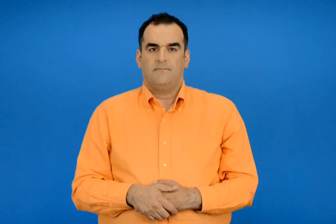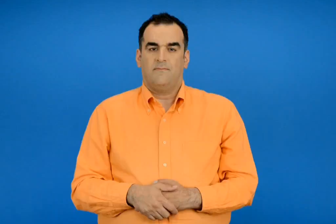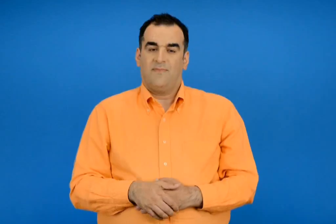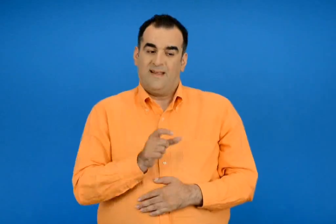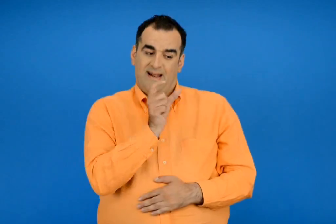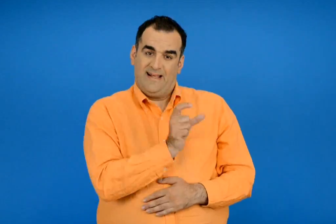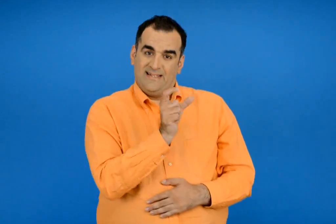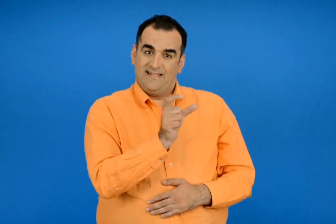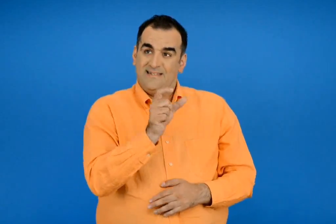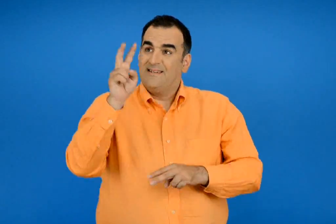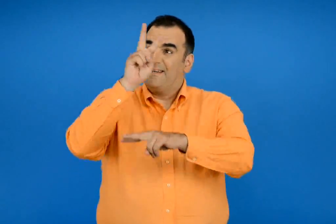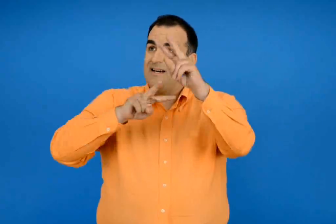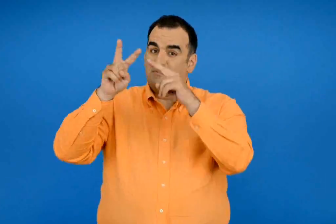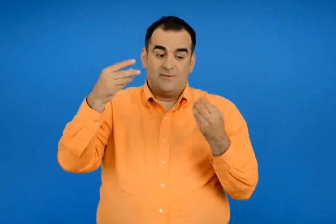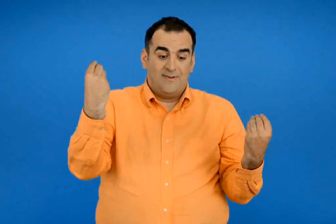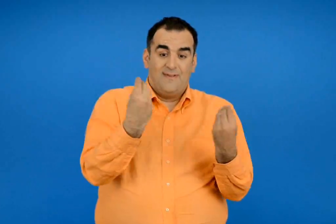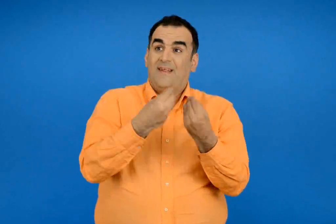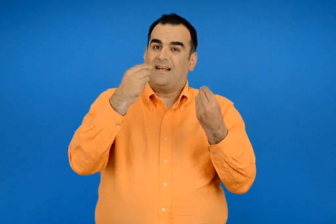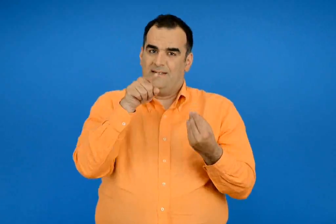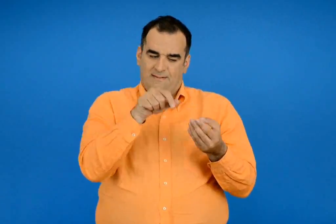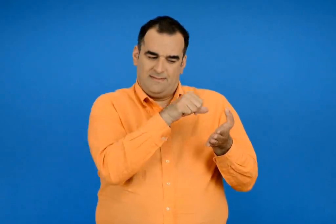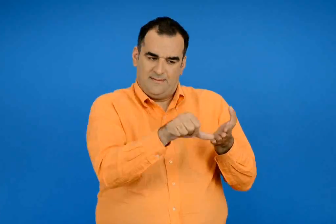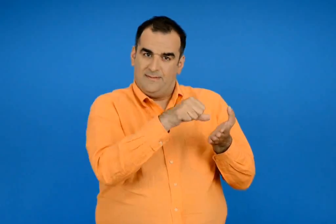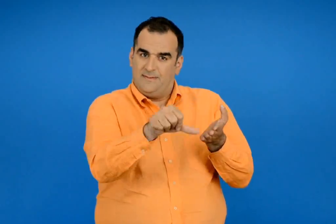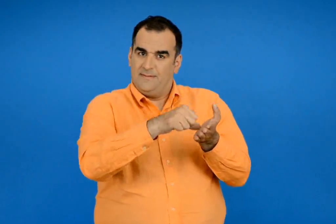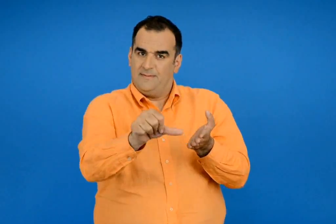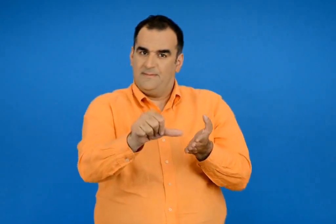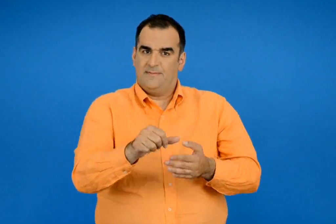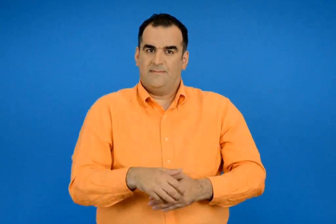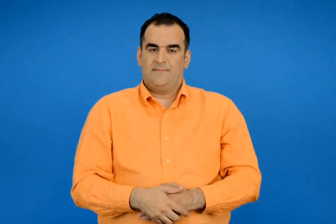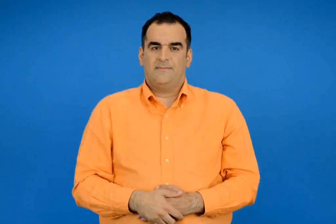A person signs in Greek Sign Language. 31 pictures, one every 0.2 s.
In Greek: διάγραψε τις λέξεις που δεν ταιριάζουν με τον καιρό
